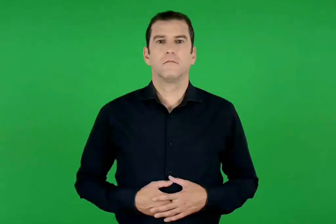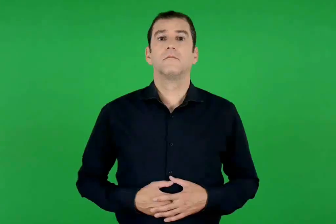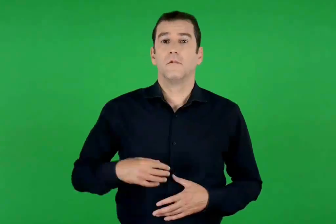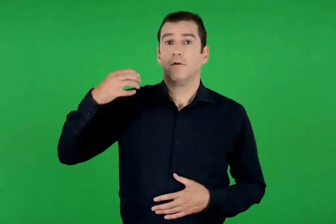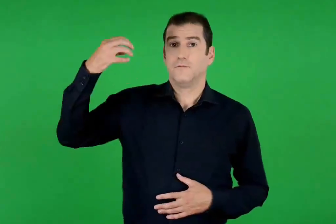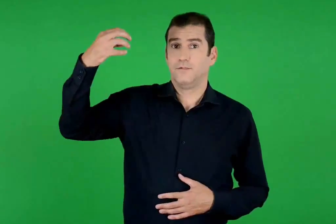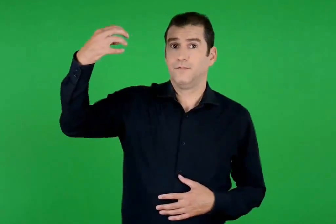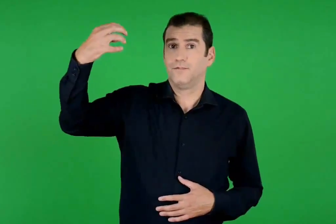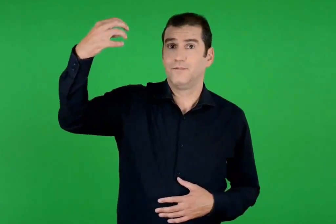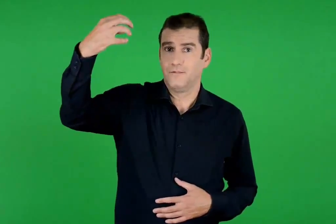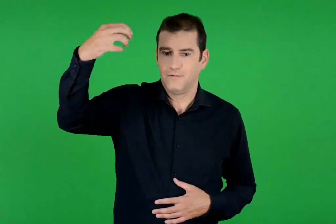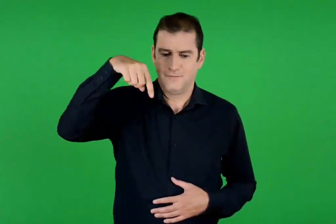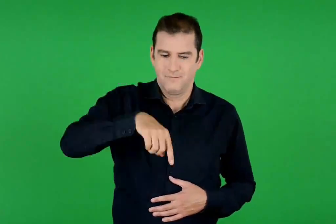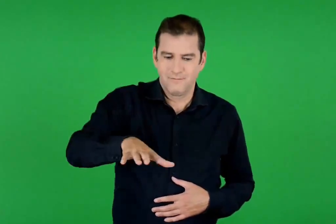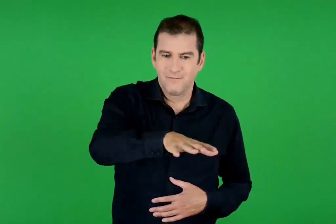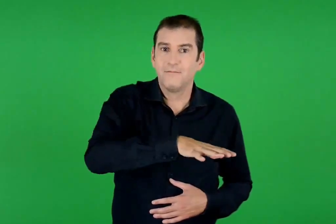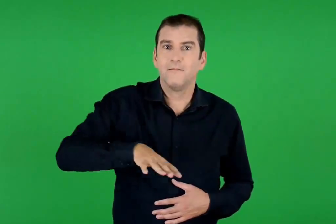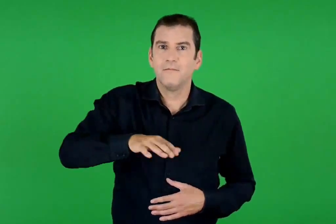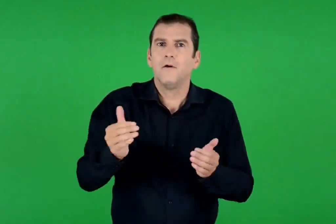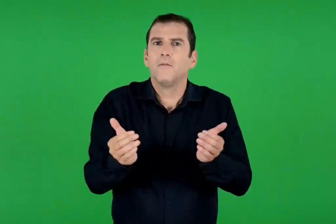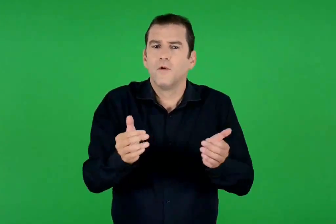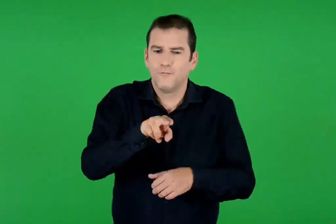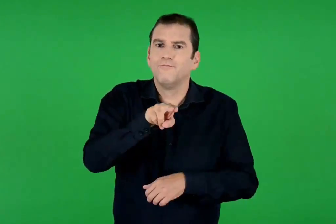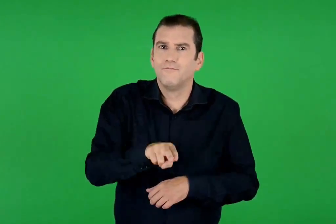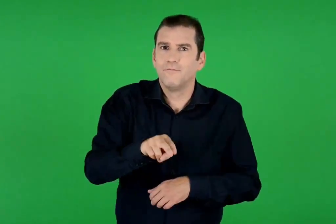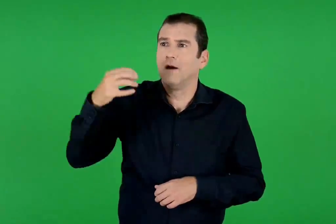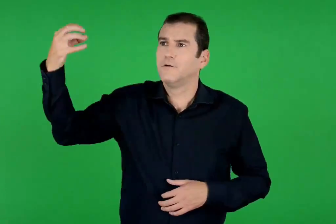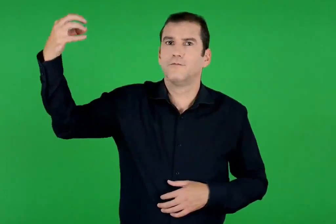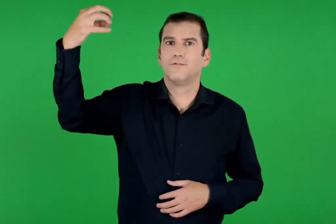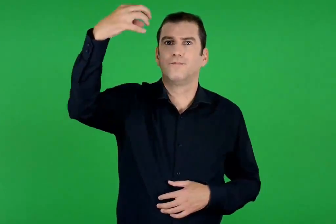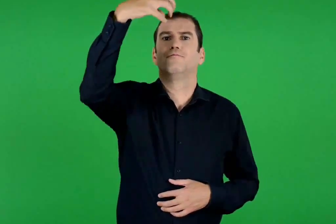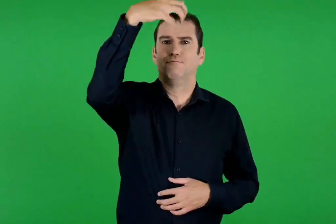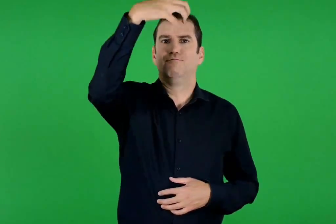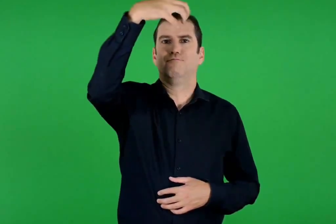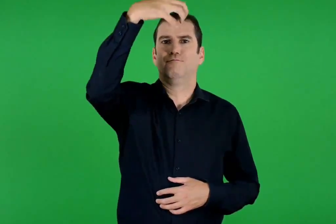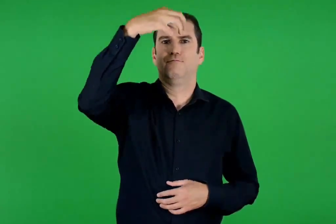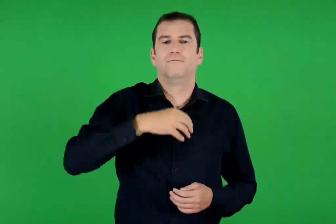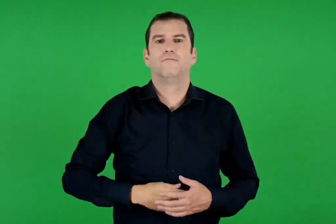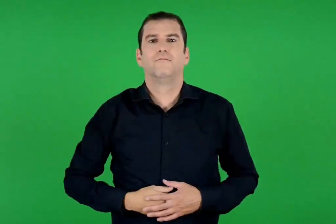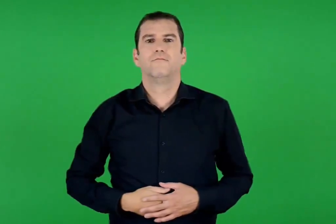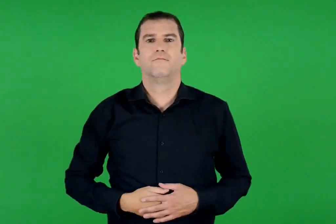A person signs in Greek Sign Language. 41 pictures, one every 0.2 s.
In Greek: τελικά ήρθε και στάθηκε πάνω από τον τόπο όπου βρισκόταν το παιδί
